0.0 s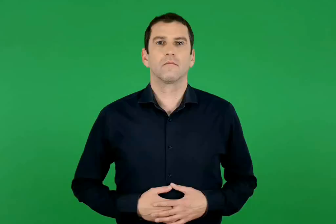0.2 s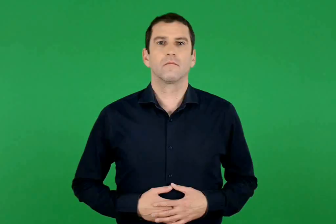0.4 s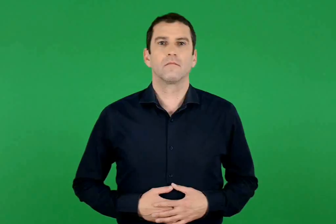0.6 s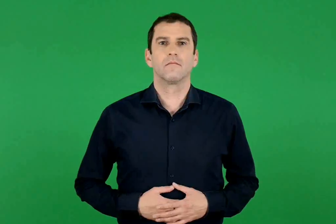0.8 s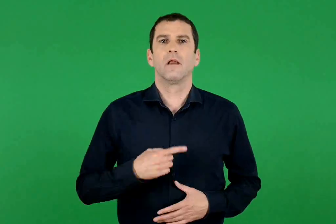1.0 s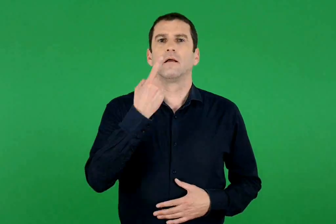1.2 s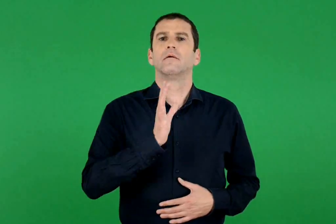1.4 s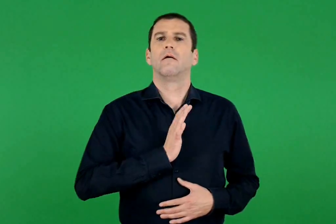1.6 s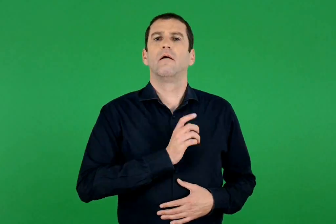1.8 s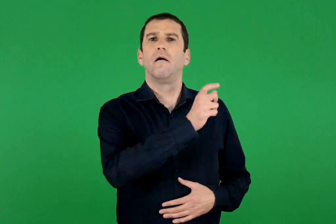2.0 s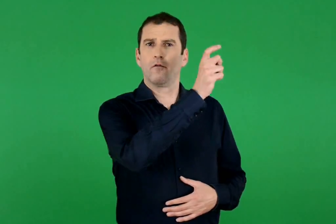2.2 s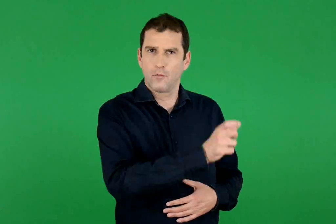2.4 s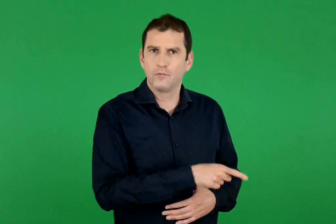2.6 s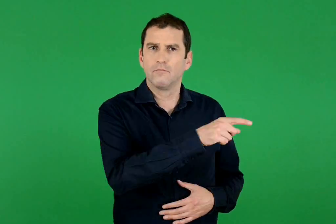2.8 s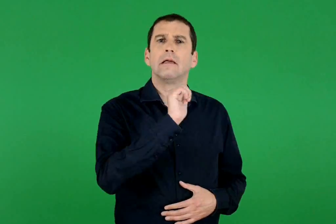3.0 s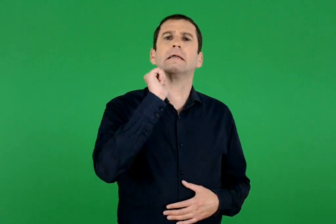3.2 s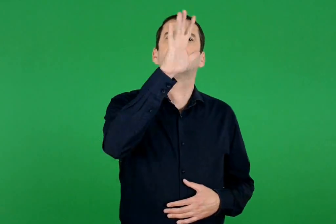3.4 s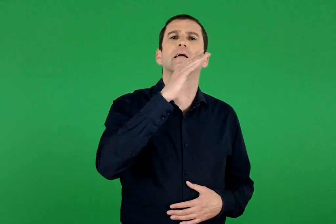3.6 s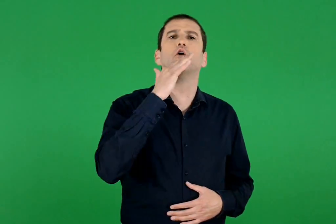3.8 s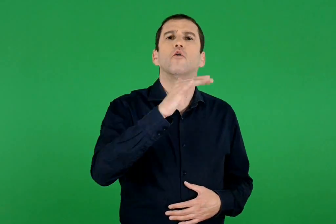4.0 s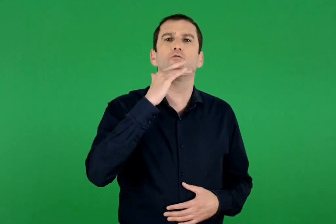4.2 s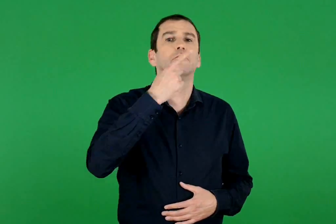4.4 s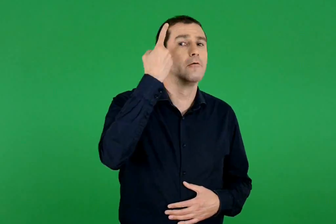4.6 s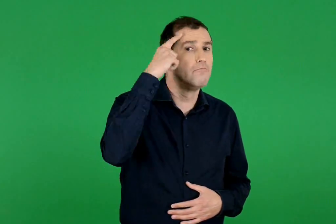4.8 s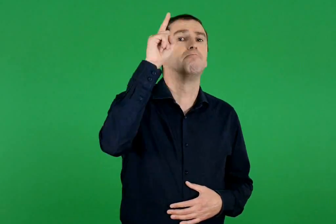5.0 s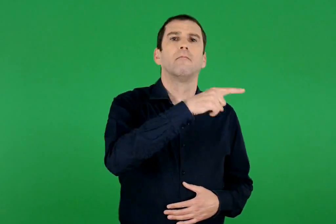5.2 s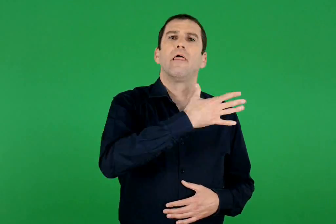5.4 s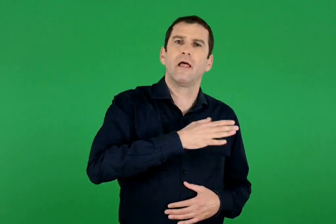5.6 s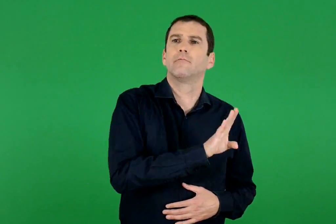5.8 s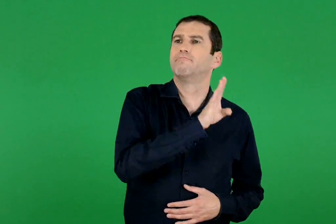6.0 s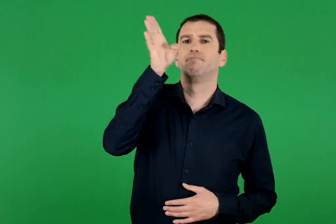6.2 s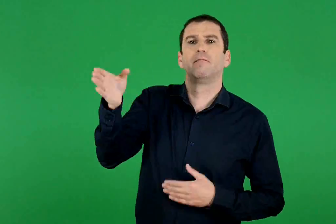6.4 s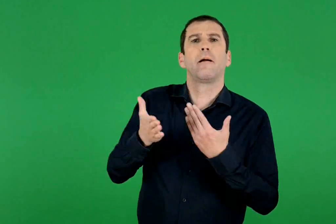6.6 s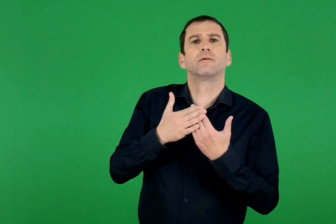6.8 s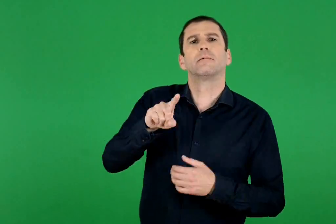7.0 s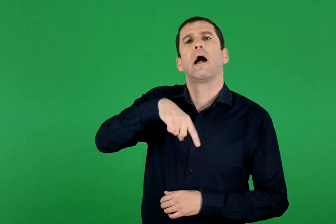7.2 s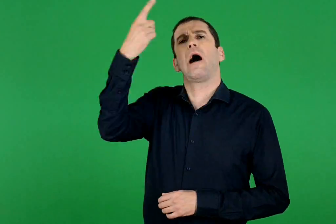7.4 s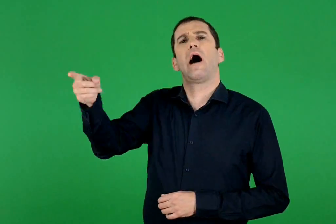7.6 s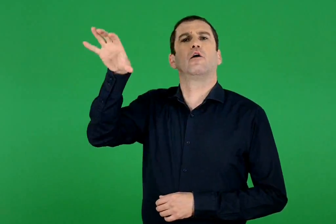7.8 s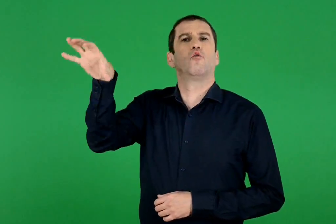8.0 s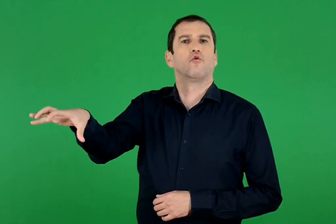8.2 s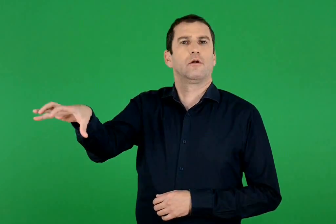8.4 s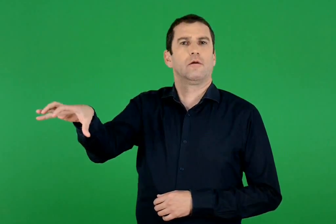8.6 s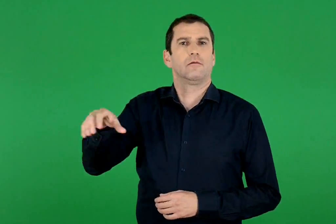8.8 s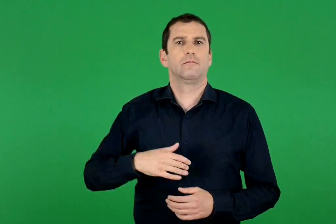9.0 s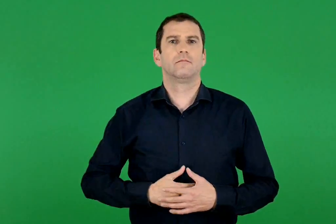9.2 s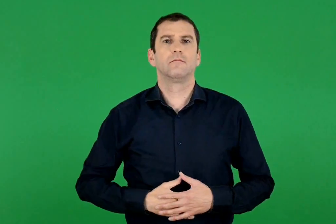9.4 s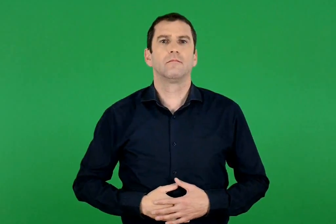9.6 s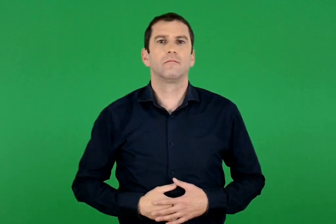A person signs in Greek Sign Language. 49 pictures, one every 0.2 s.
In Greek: ένας άνθρωπος που δε γνωρίζει ξένες γλώσσες και θέλει να επισκεφθεί μία άλλη χώρα ;
